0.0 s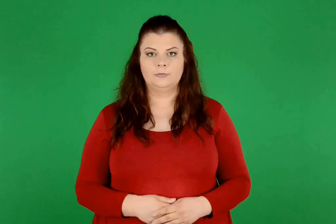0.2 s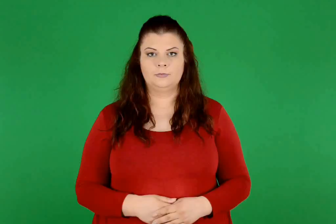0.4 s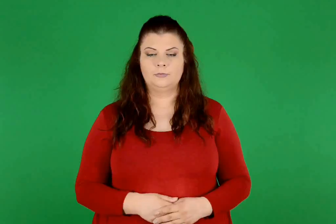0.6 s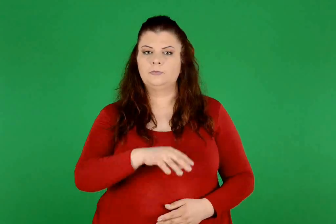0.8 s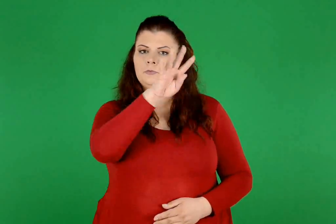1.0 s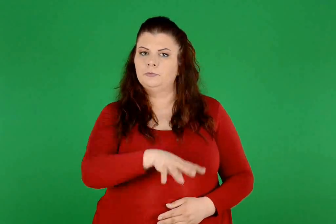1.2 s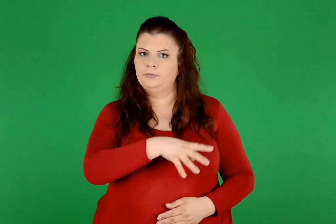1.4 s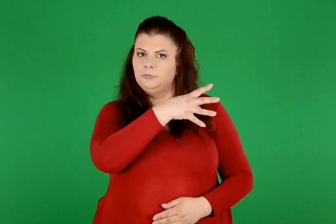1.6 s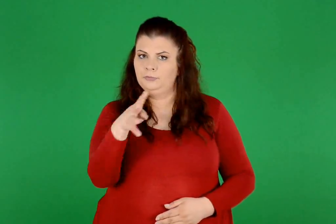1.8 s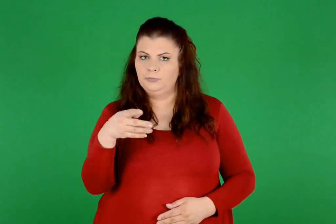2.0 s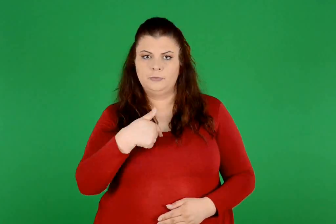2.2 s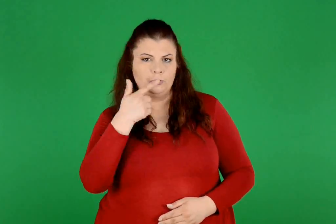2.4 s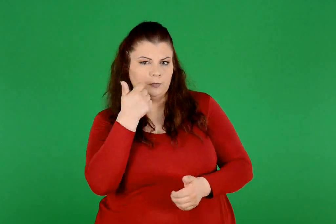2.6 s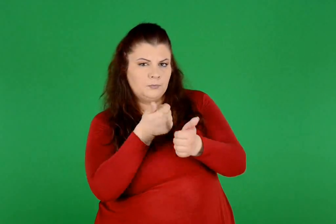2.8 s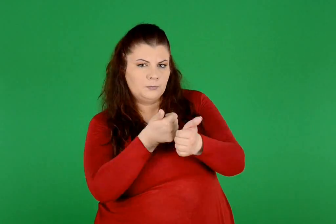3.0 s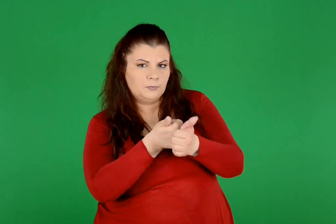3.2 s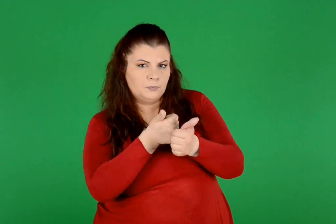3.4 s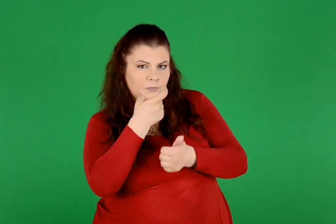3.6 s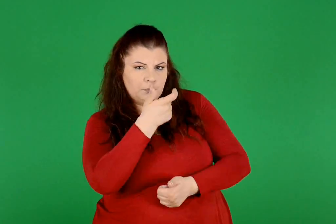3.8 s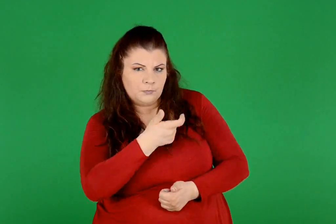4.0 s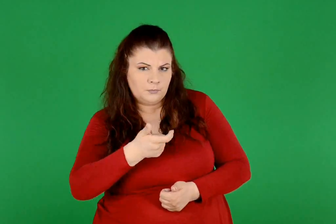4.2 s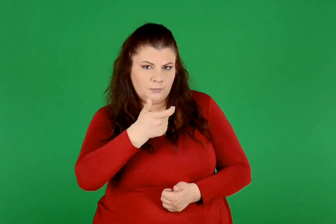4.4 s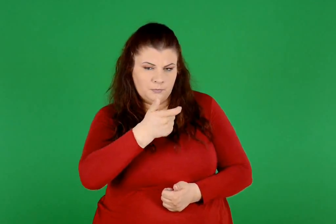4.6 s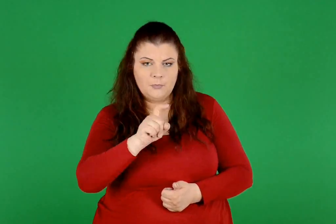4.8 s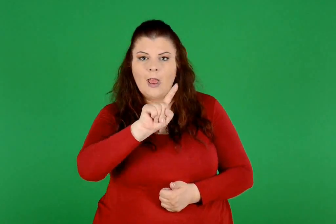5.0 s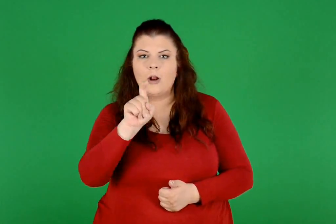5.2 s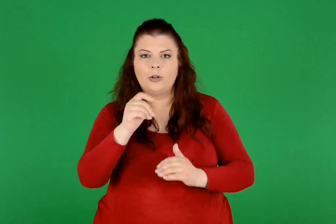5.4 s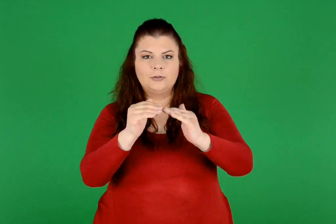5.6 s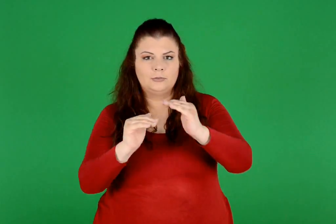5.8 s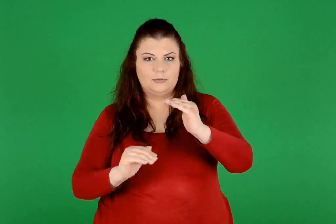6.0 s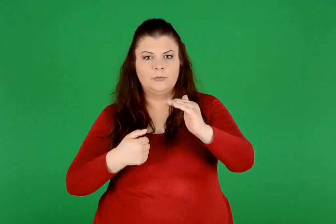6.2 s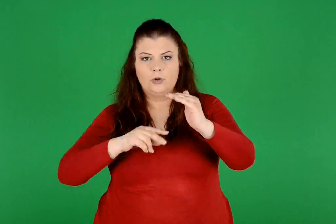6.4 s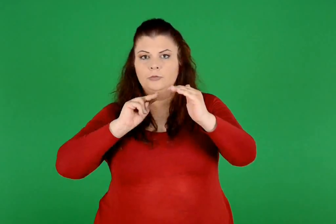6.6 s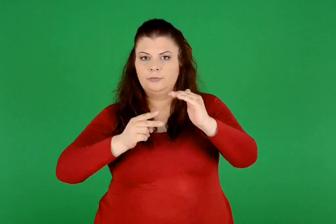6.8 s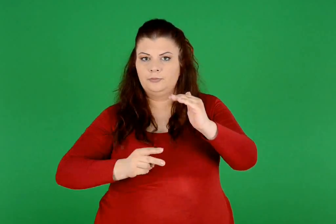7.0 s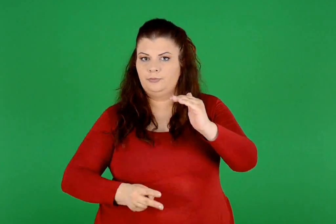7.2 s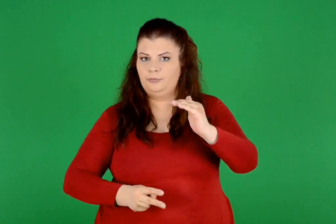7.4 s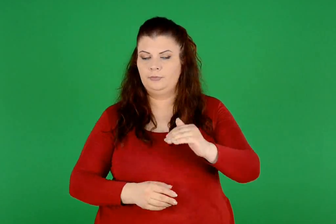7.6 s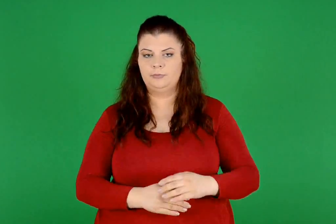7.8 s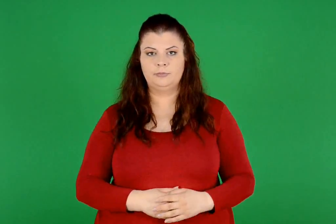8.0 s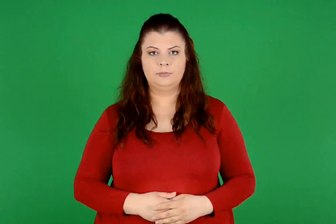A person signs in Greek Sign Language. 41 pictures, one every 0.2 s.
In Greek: παρατηρώ προσεκτικά τον πίνακα και απαντώ στις παρακάτω ερωτήσεις
